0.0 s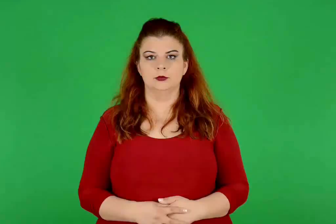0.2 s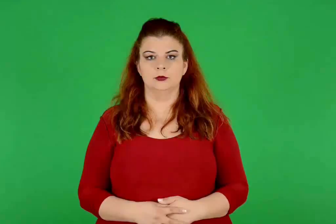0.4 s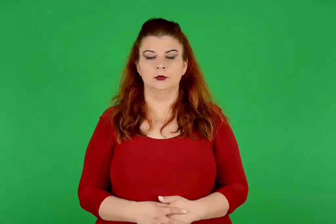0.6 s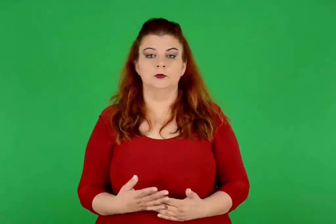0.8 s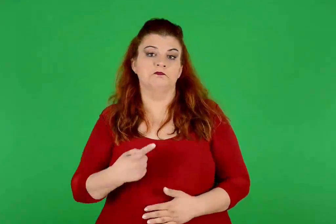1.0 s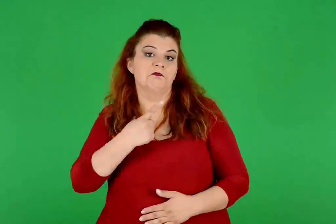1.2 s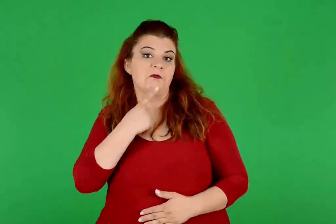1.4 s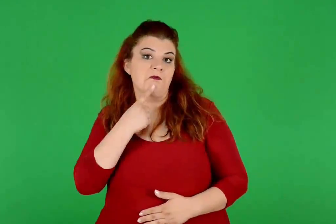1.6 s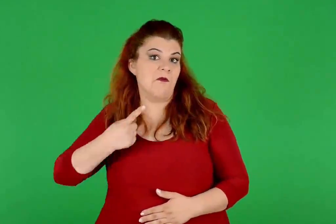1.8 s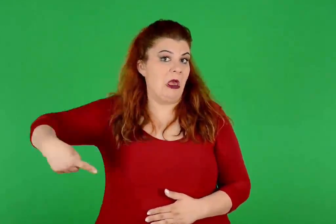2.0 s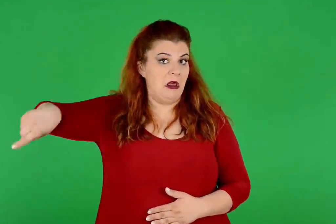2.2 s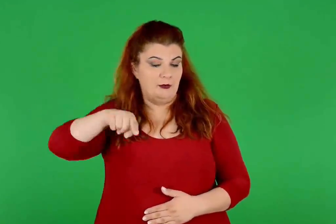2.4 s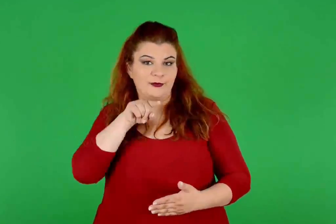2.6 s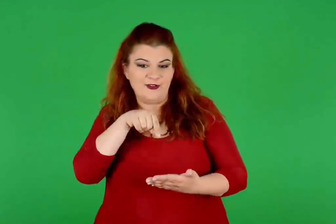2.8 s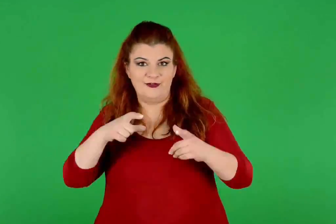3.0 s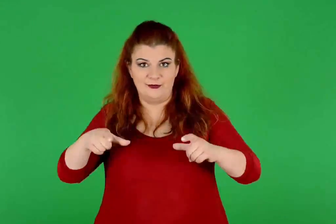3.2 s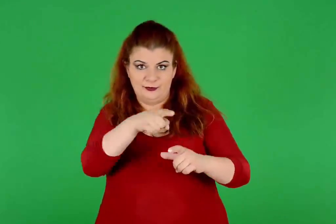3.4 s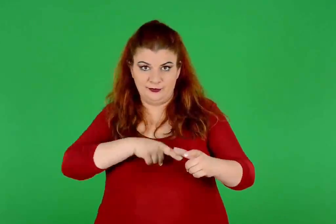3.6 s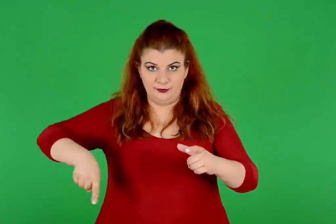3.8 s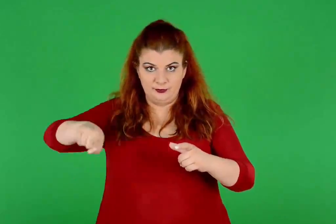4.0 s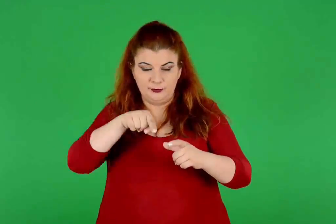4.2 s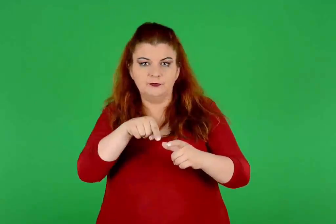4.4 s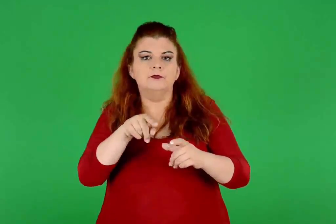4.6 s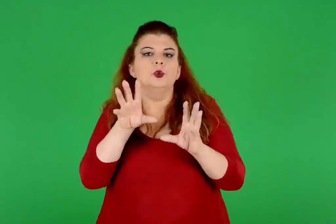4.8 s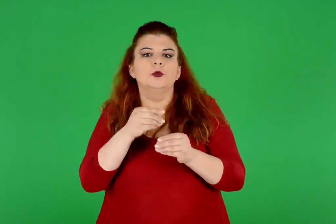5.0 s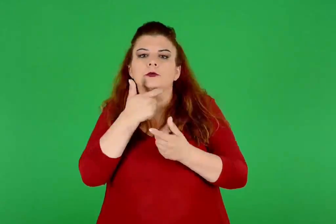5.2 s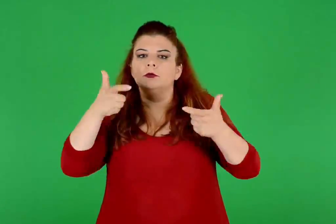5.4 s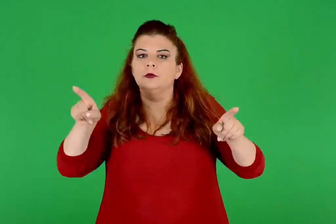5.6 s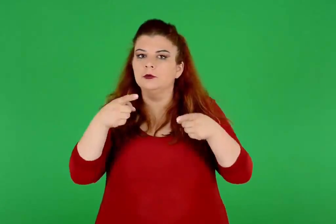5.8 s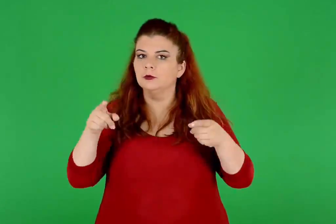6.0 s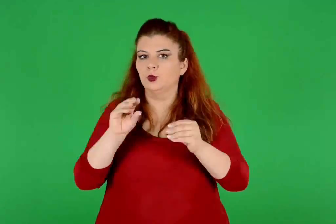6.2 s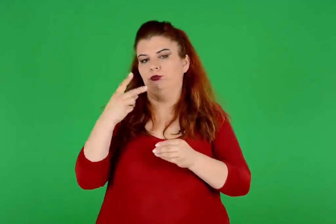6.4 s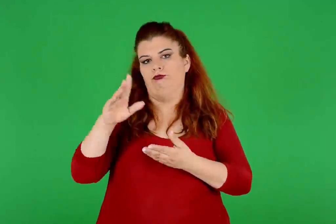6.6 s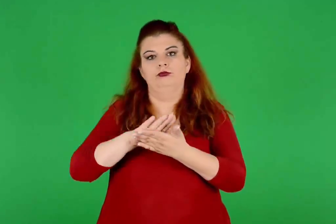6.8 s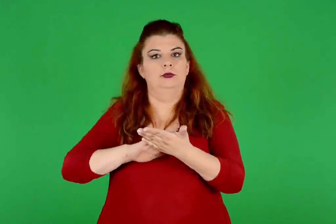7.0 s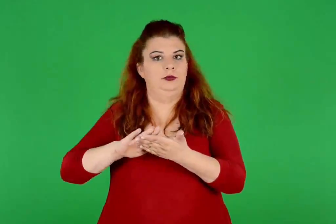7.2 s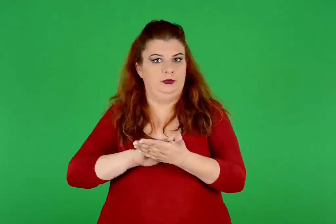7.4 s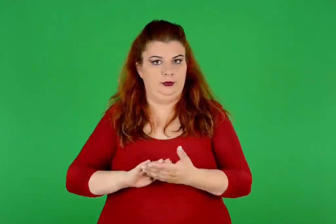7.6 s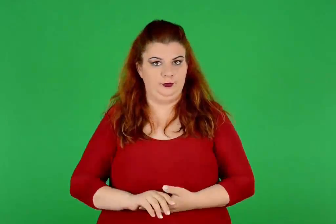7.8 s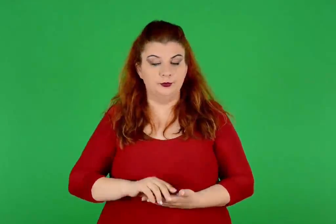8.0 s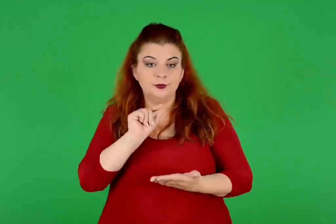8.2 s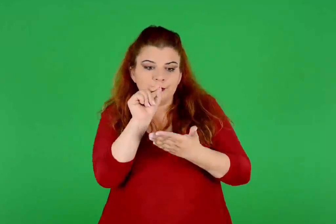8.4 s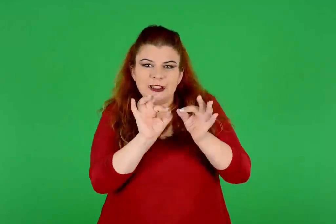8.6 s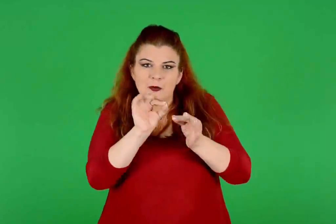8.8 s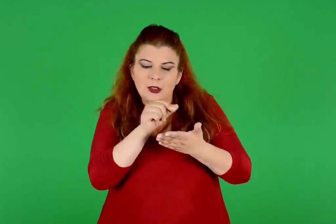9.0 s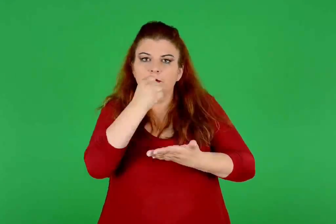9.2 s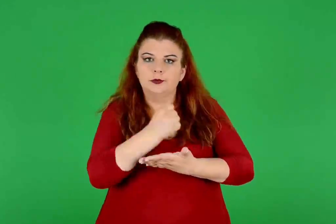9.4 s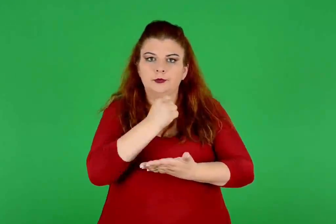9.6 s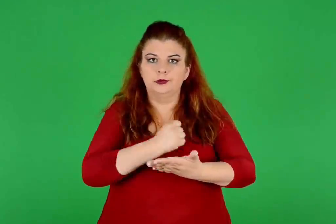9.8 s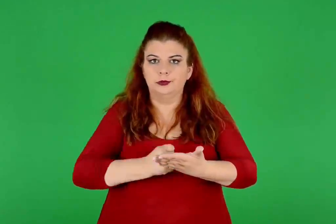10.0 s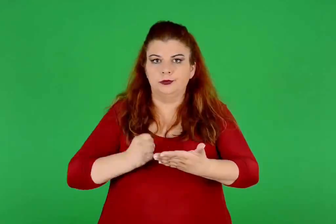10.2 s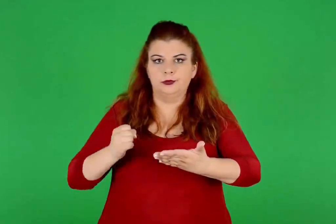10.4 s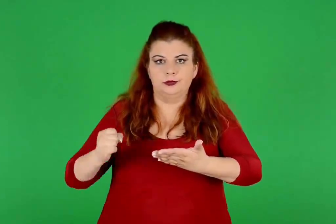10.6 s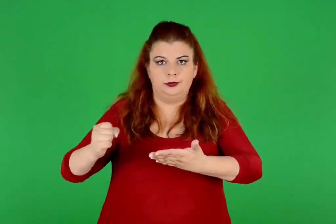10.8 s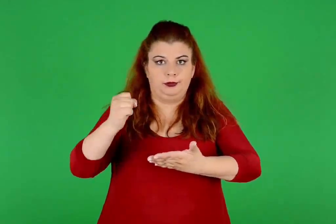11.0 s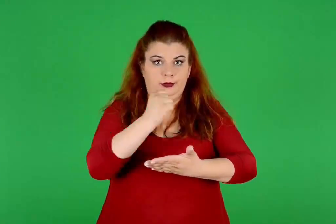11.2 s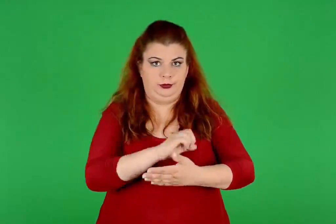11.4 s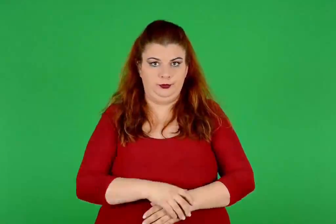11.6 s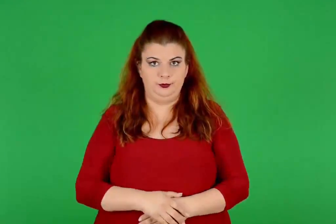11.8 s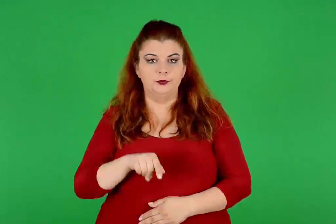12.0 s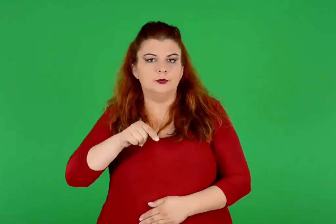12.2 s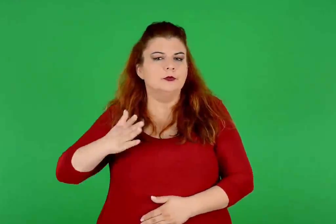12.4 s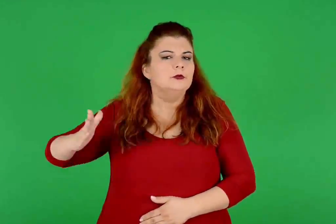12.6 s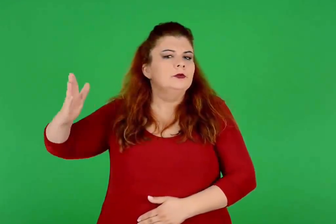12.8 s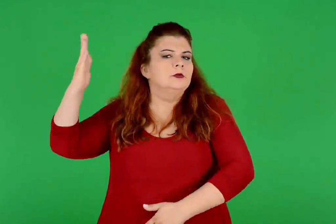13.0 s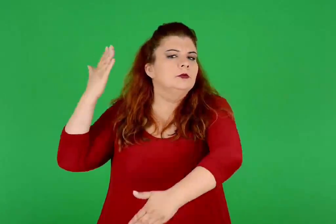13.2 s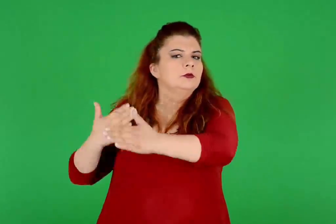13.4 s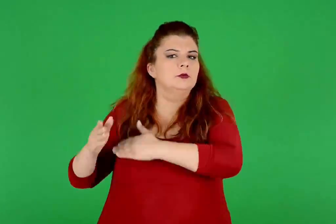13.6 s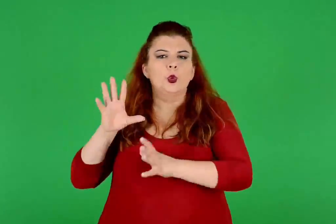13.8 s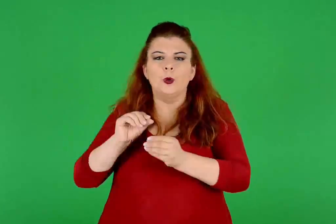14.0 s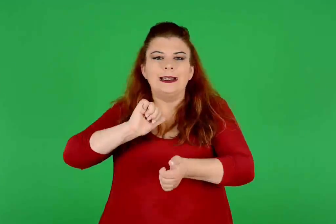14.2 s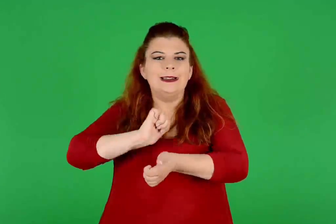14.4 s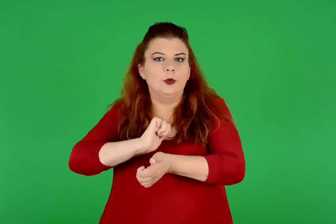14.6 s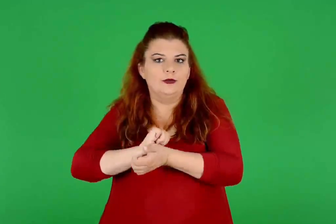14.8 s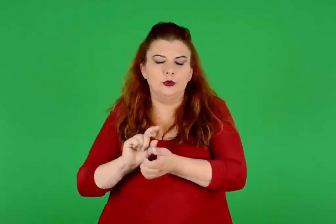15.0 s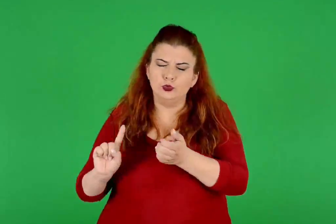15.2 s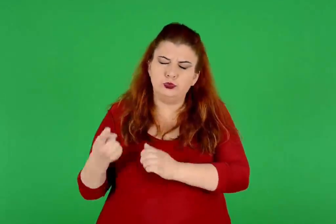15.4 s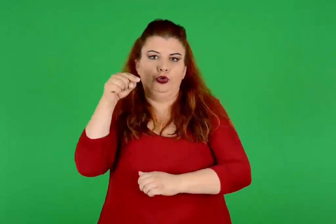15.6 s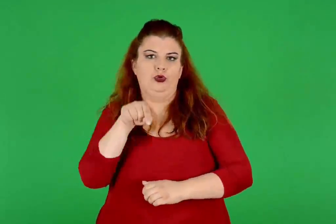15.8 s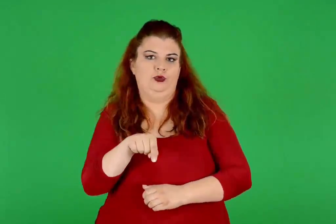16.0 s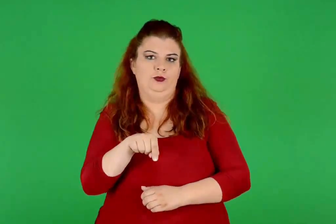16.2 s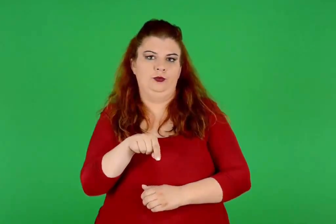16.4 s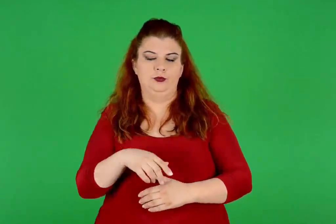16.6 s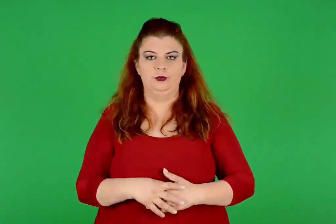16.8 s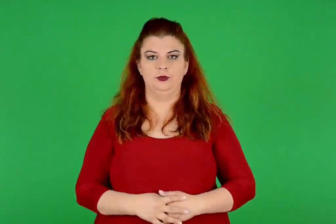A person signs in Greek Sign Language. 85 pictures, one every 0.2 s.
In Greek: λένε ότι πάνω του είναι γραμμένος ένας θρησκευτικός ύμνος. στον δίσκο της φαιστού τα σχήματα έχουν γραφτεί με σφραγίδες. είναι το πιο παλιό δείγμα τυπογραφίας
